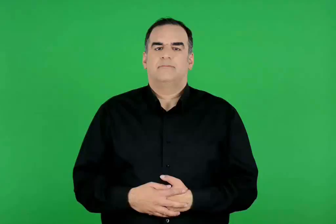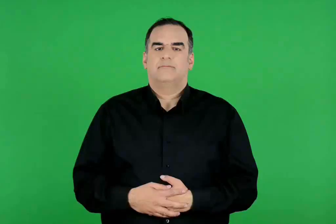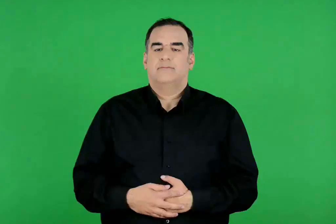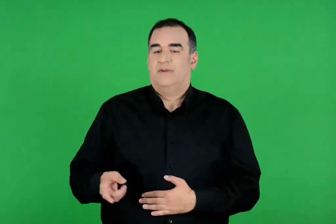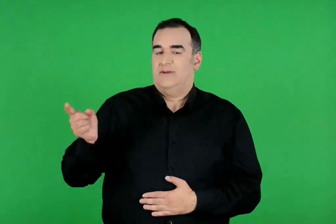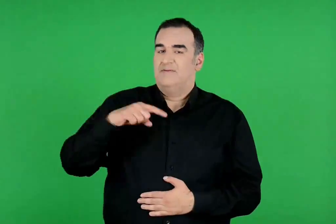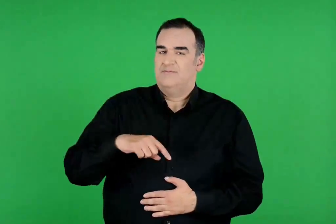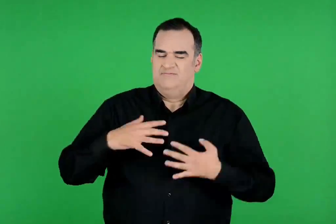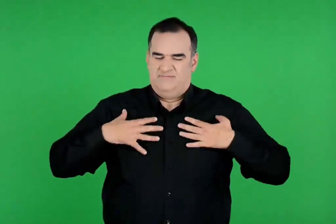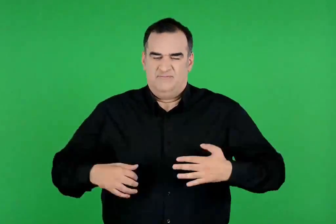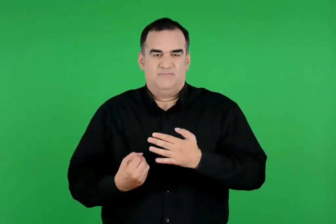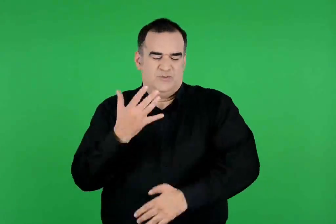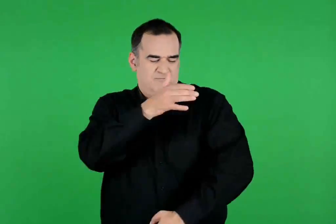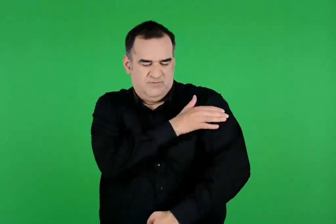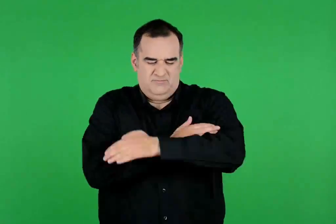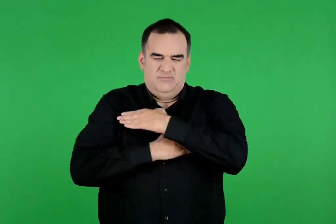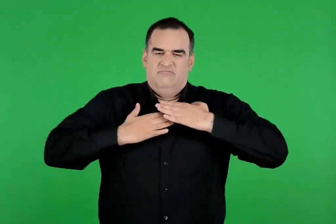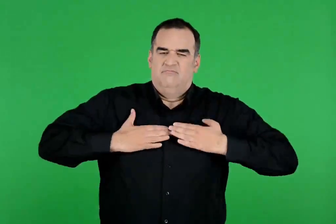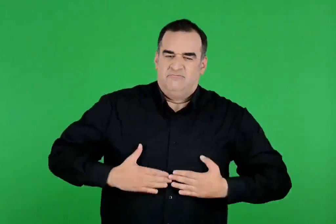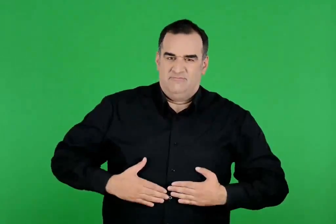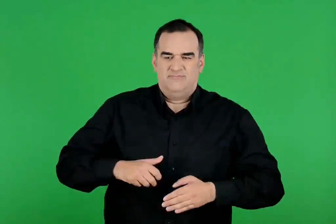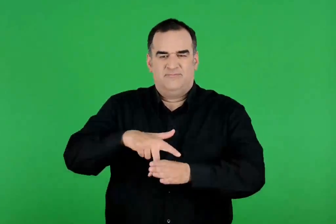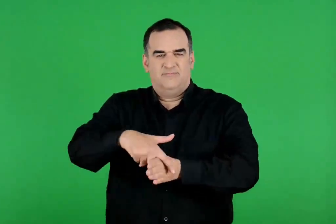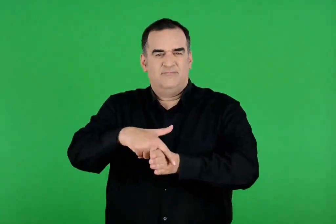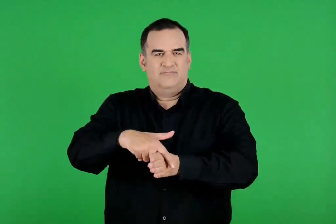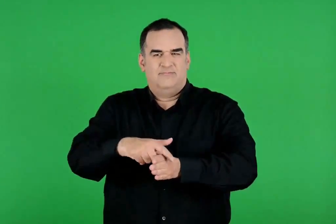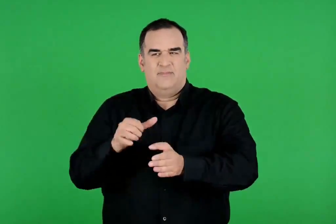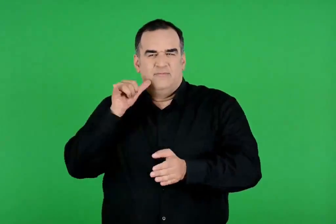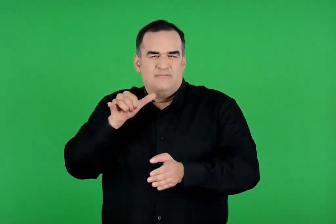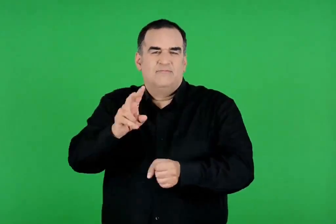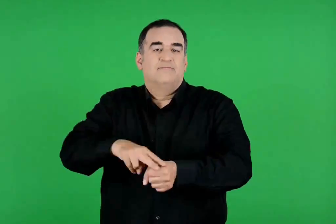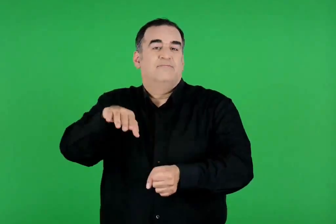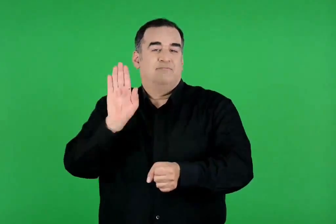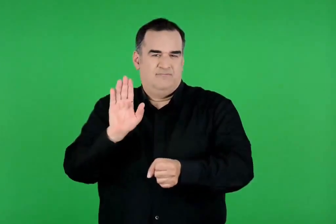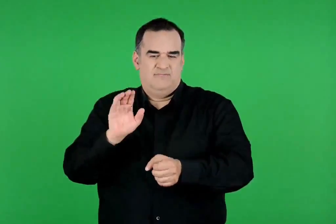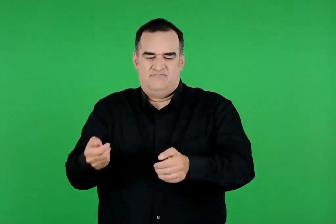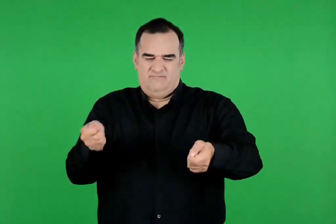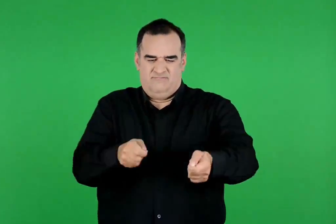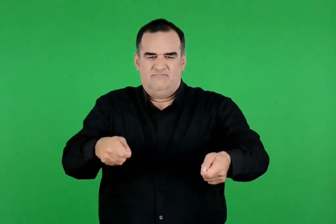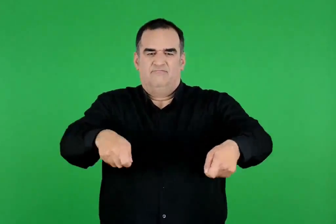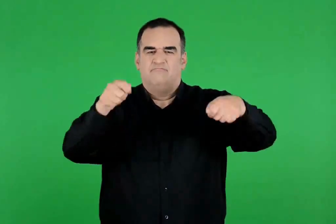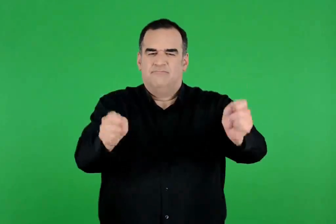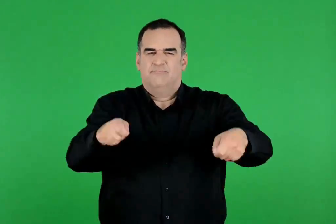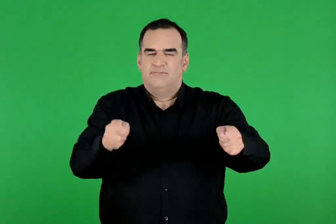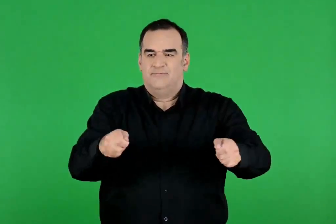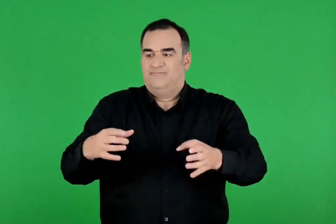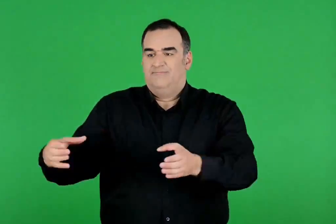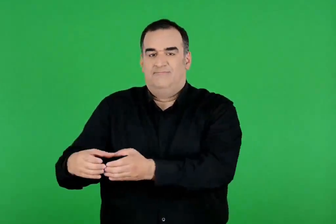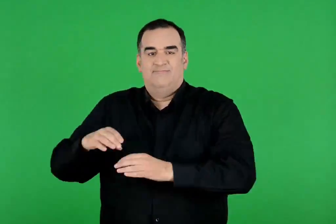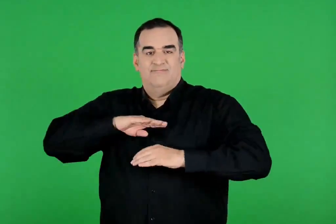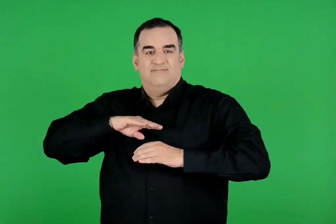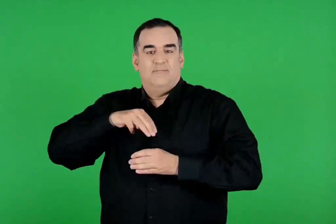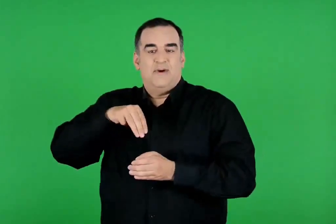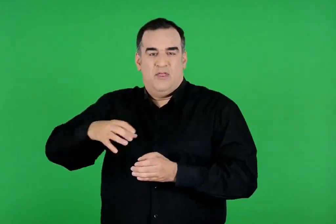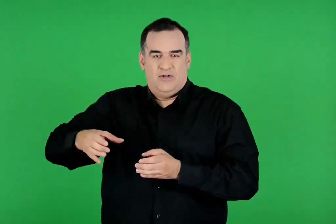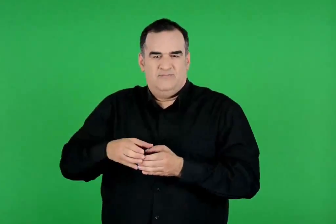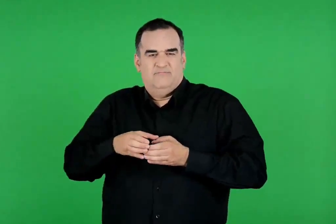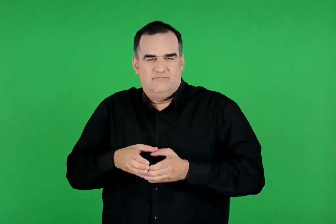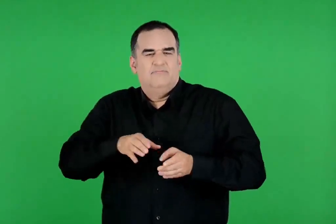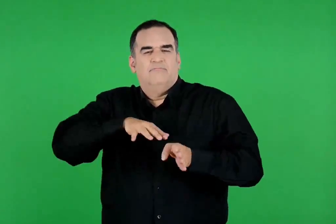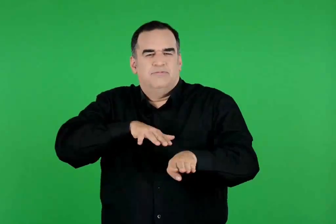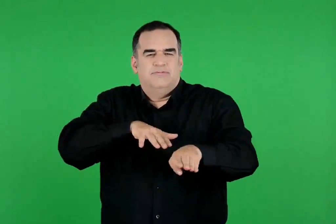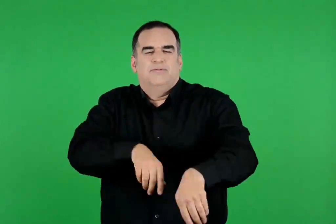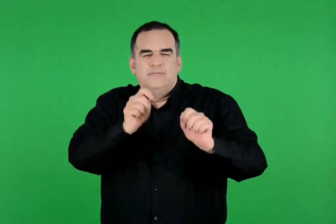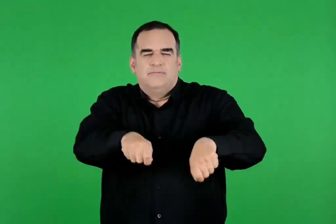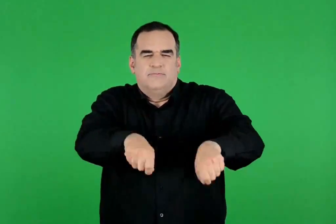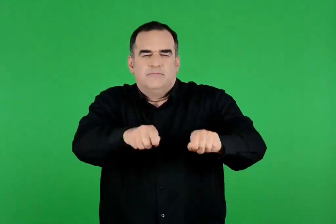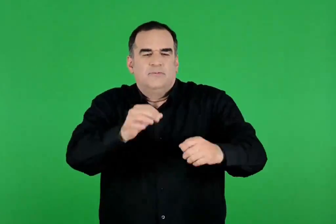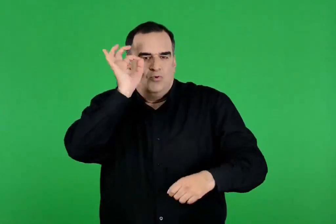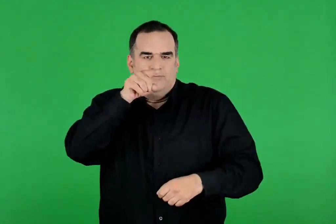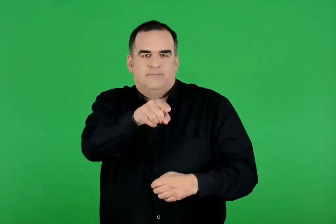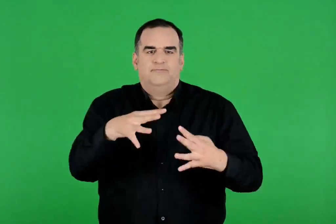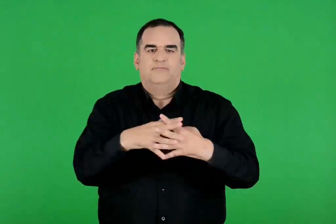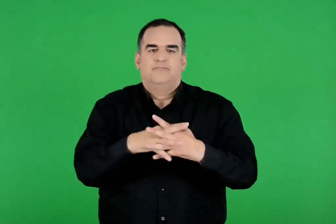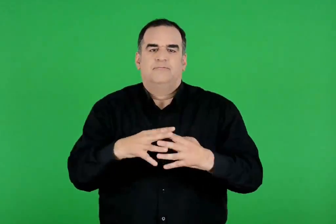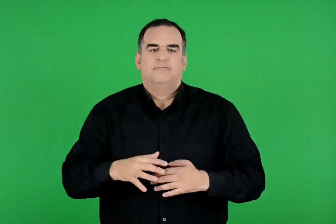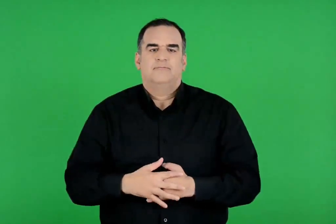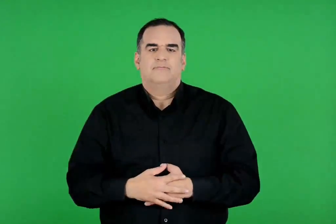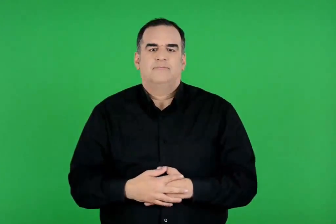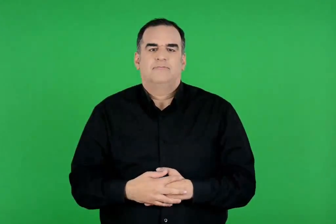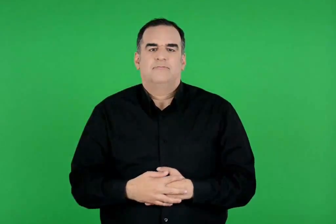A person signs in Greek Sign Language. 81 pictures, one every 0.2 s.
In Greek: την άλλη μέρα φόρεσε την καινούρια πανοπλία του , έδεσε στο άρμα του τα αθάνατα άλογά του και με τους μυρμιδόνες του πήγε να πολεμήσει
